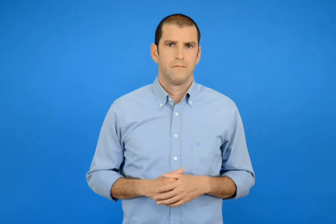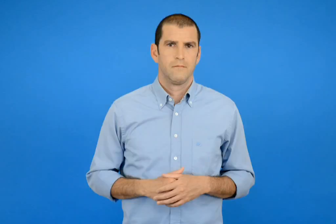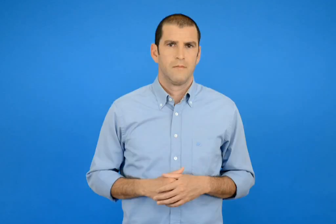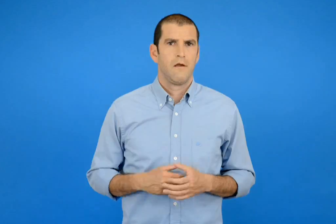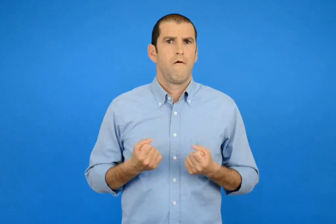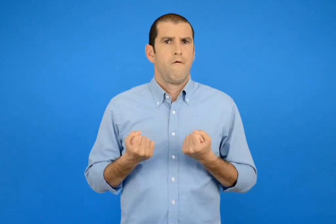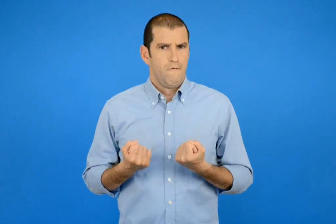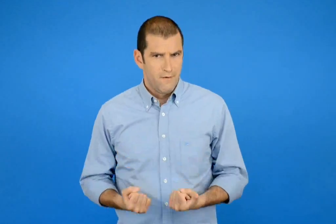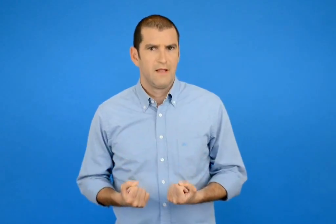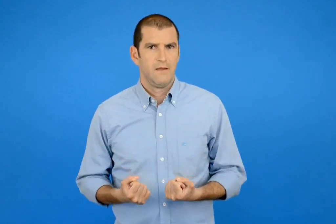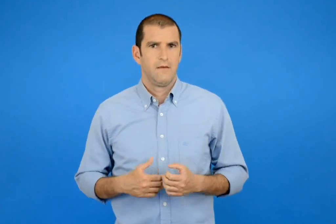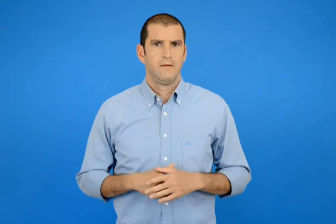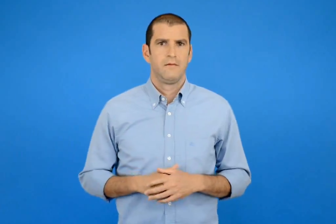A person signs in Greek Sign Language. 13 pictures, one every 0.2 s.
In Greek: πιο βαρύ
